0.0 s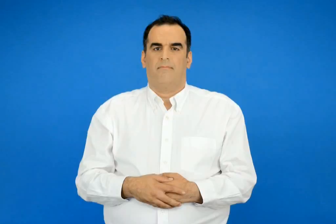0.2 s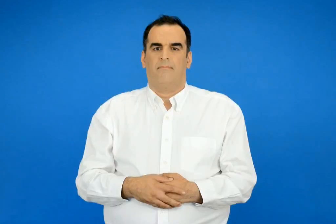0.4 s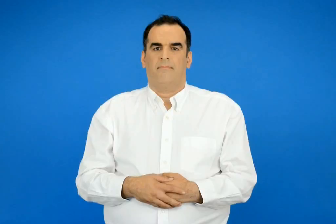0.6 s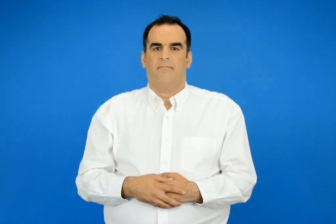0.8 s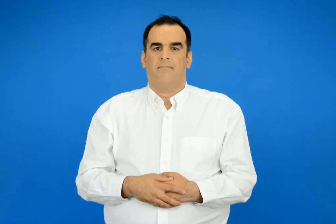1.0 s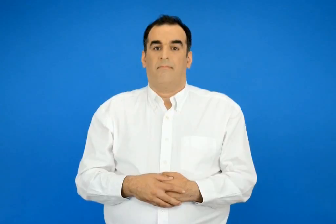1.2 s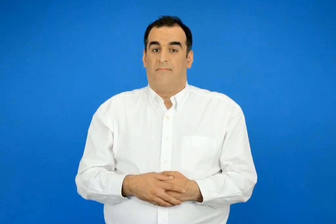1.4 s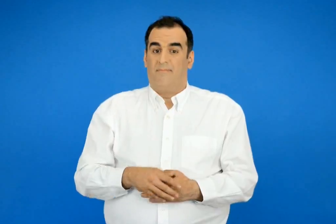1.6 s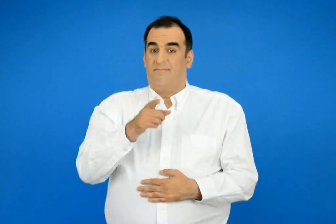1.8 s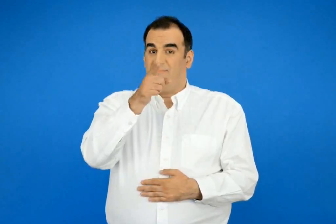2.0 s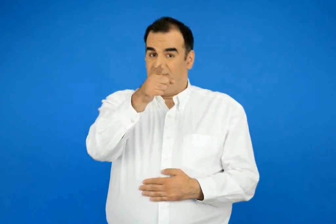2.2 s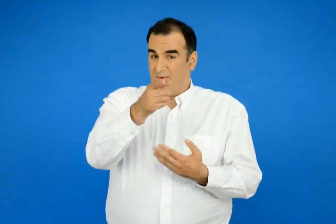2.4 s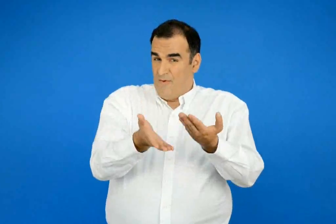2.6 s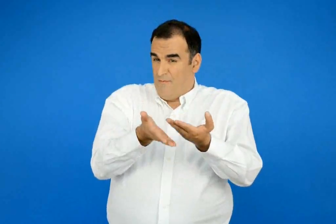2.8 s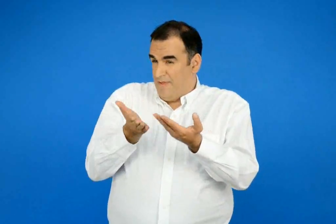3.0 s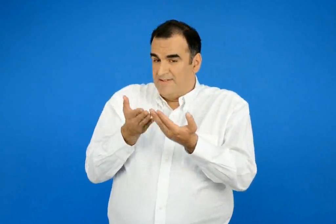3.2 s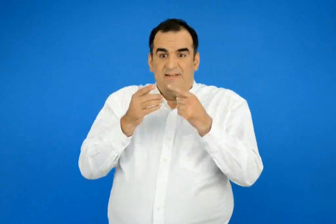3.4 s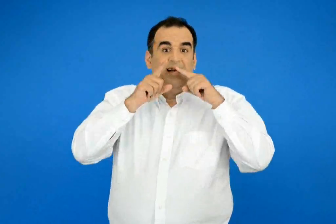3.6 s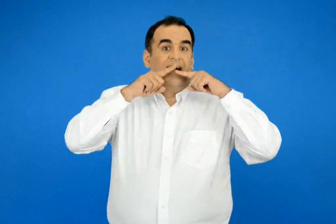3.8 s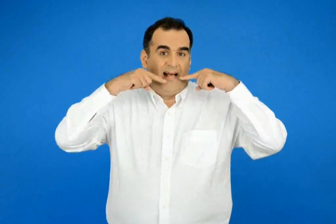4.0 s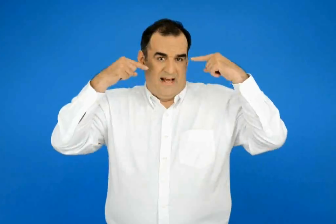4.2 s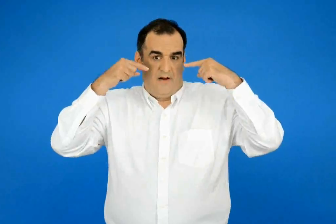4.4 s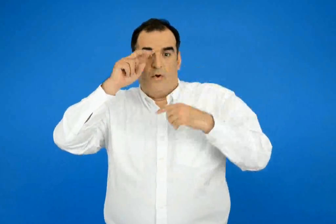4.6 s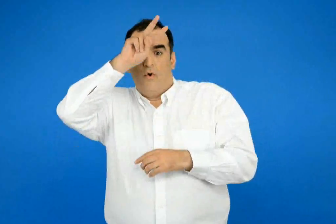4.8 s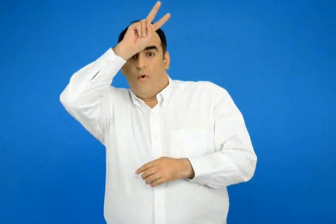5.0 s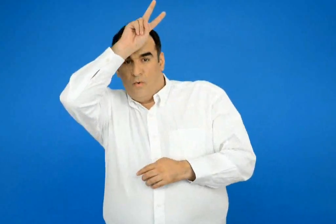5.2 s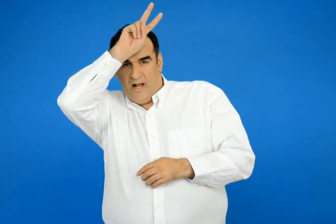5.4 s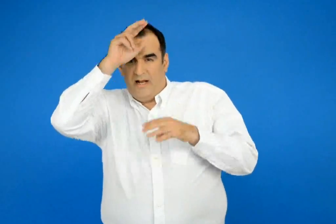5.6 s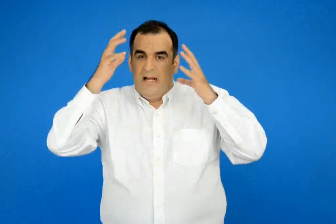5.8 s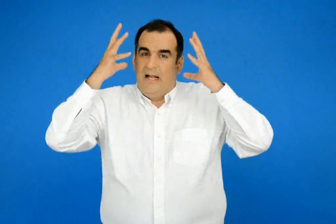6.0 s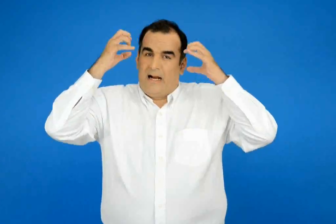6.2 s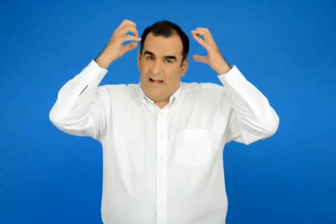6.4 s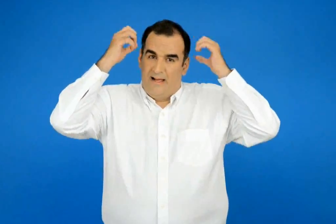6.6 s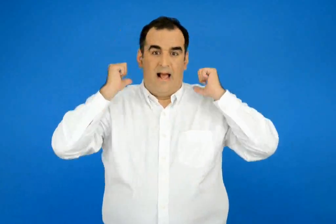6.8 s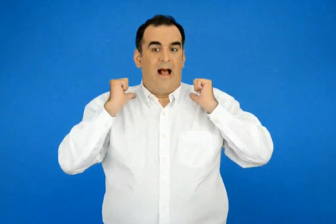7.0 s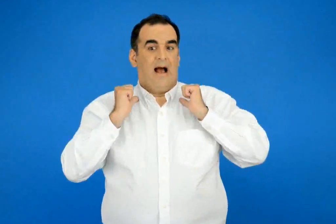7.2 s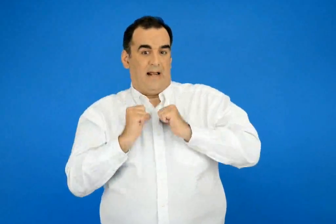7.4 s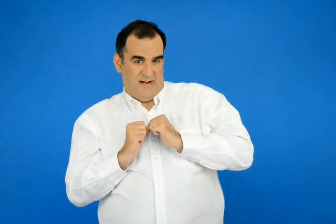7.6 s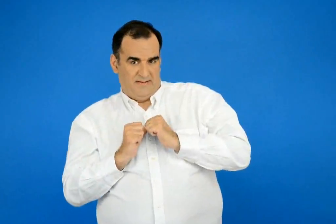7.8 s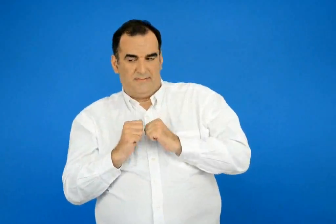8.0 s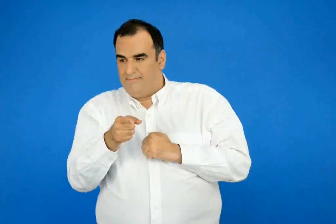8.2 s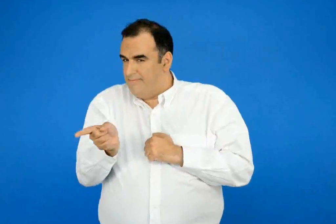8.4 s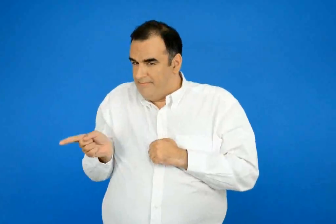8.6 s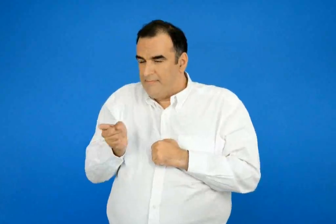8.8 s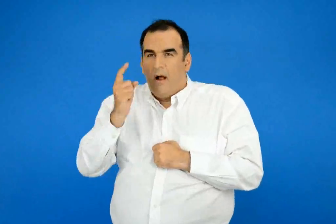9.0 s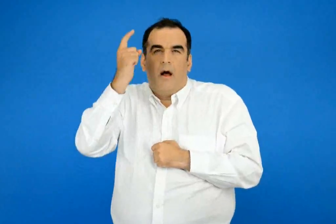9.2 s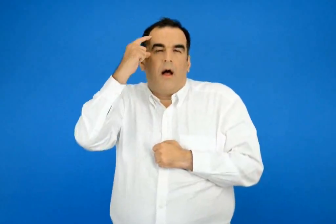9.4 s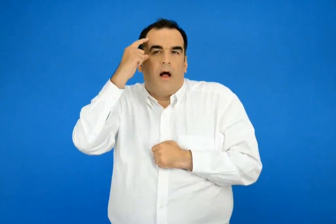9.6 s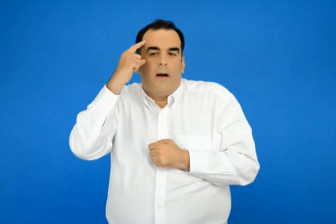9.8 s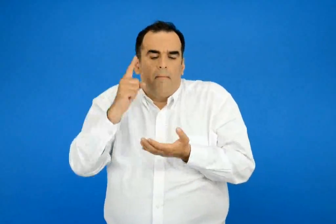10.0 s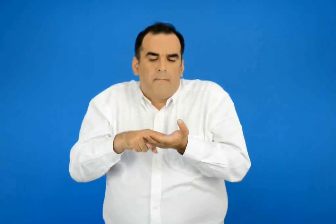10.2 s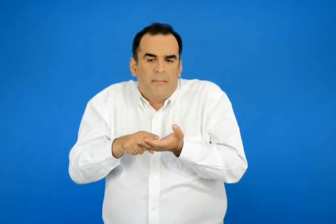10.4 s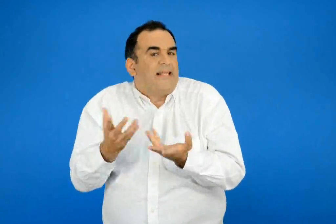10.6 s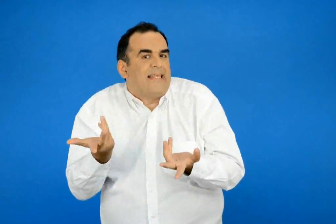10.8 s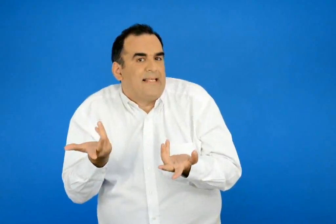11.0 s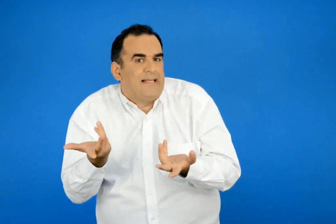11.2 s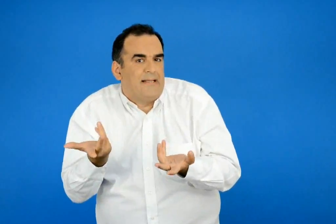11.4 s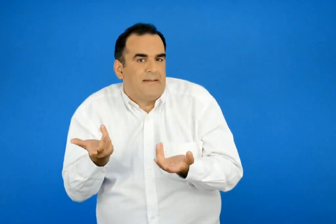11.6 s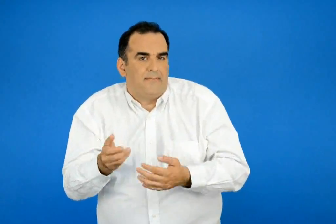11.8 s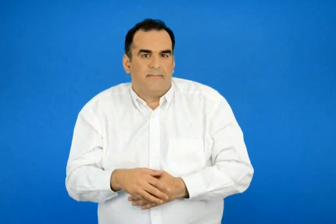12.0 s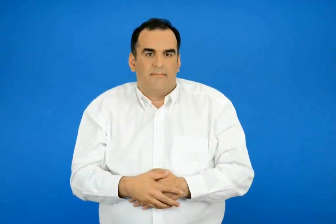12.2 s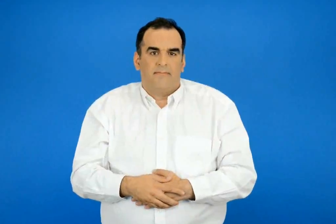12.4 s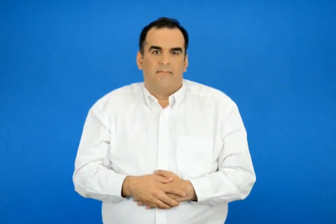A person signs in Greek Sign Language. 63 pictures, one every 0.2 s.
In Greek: βοήθησε τη χαρά τον λουκά τη γαληνή και τον αρμπεν να καταλάβουν τι πρέπει να κάνουν
